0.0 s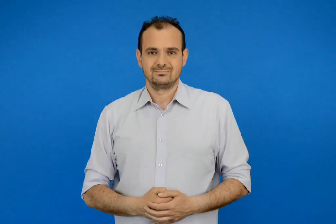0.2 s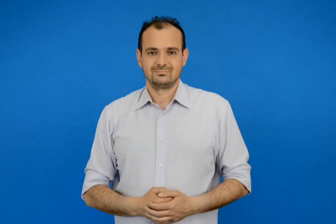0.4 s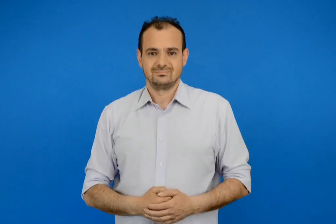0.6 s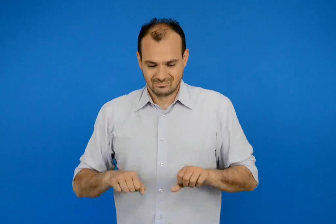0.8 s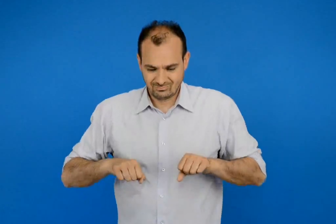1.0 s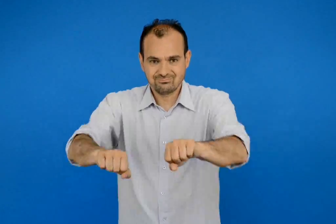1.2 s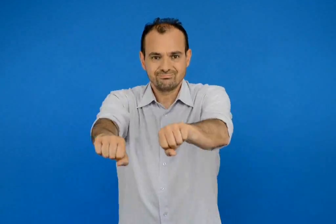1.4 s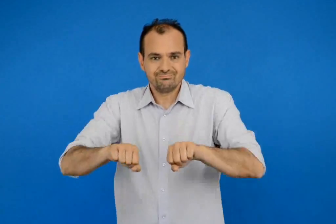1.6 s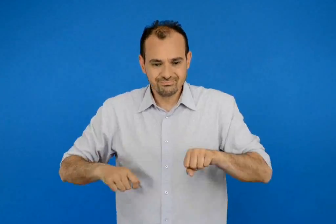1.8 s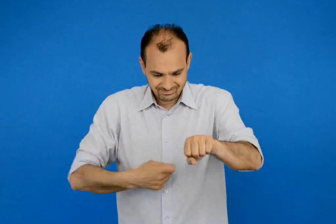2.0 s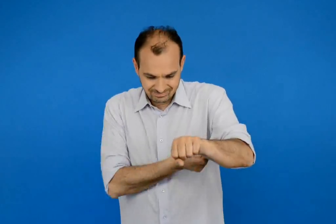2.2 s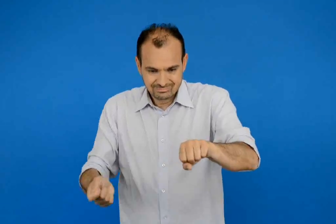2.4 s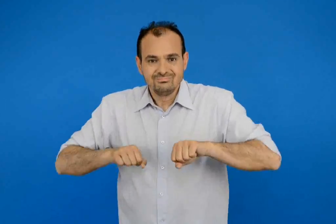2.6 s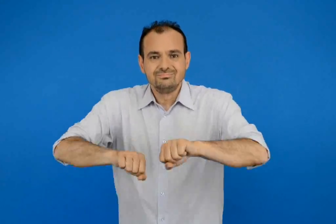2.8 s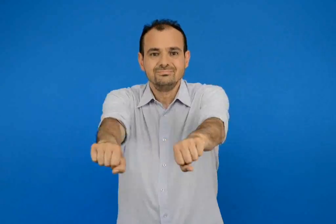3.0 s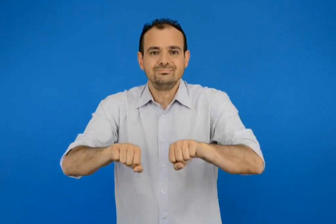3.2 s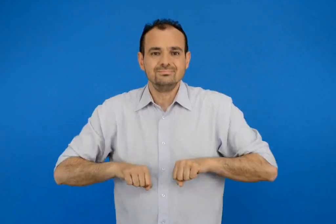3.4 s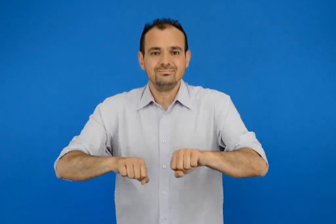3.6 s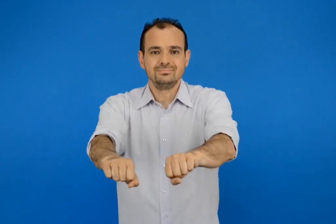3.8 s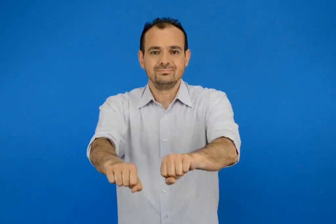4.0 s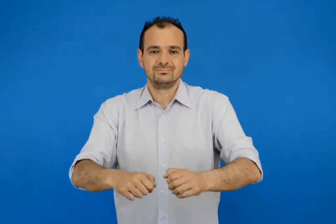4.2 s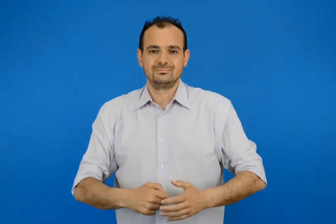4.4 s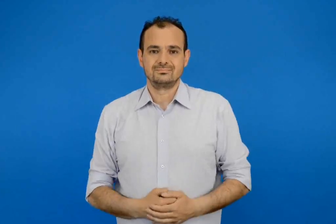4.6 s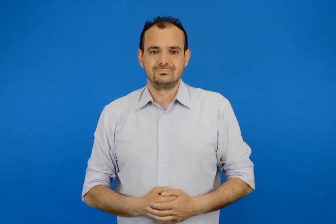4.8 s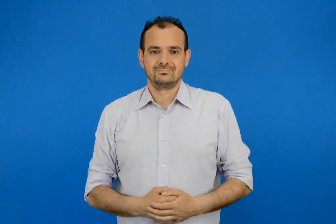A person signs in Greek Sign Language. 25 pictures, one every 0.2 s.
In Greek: αργαλειός
